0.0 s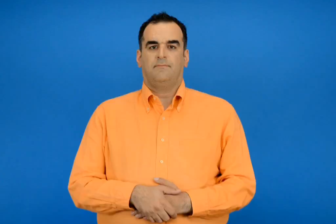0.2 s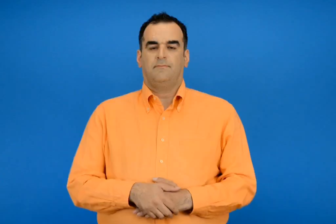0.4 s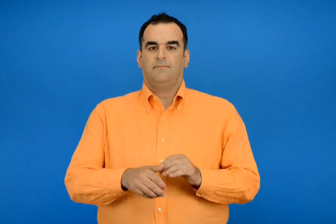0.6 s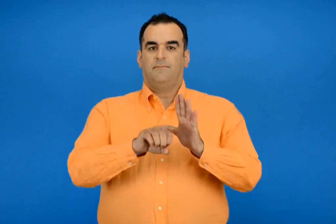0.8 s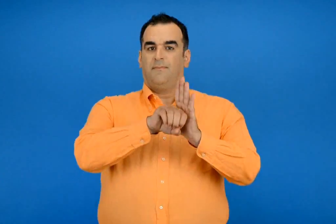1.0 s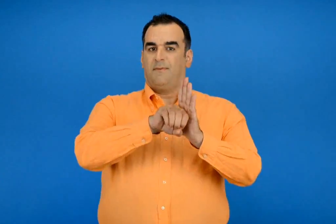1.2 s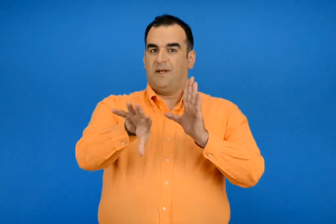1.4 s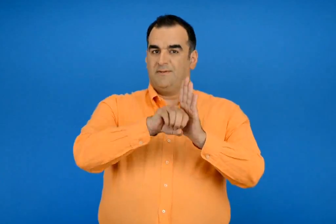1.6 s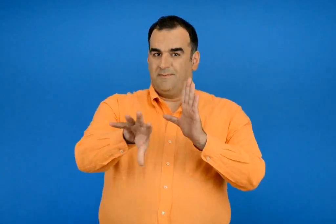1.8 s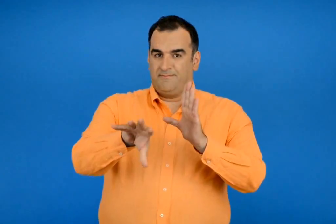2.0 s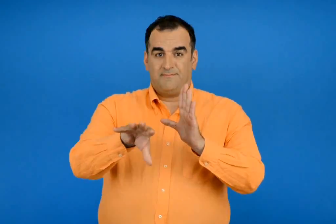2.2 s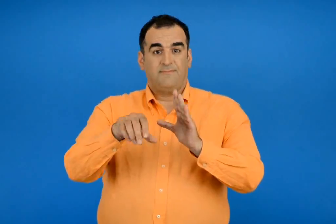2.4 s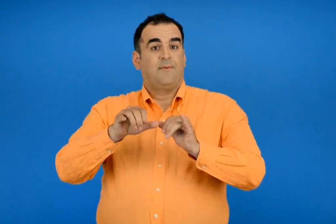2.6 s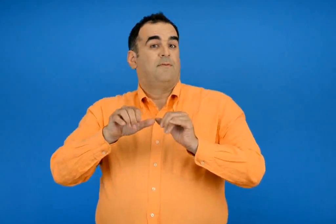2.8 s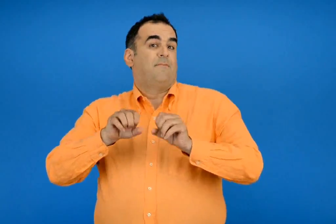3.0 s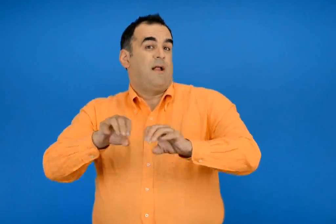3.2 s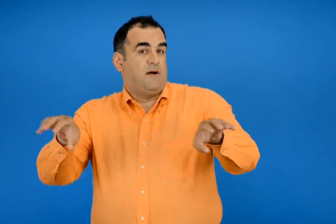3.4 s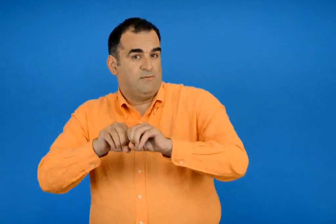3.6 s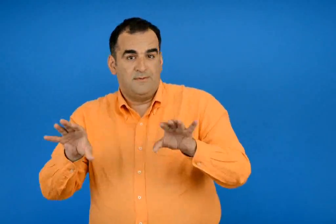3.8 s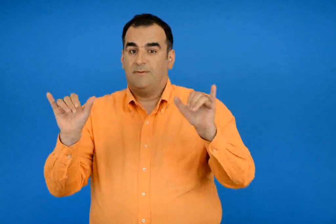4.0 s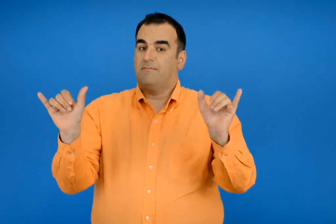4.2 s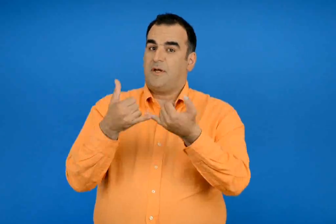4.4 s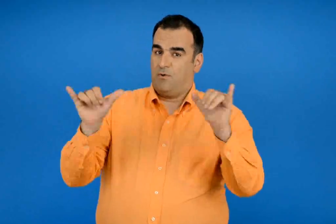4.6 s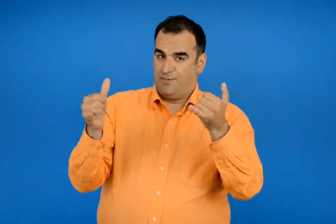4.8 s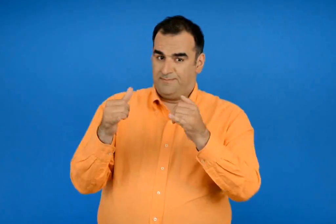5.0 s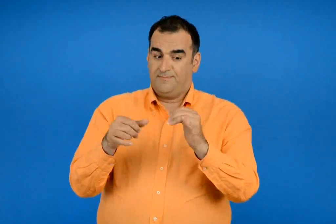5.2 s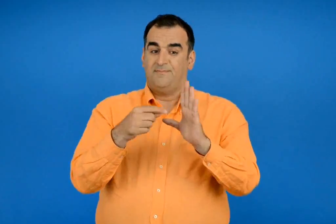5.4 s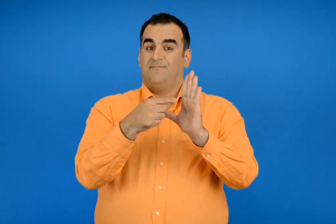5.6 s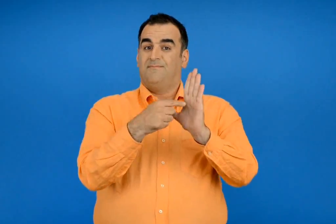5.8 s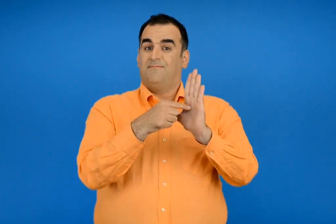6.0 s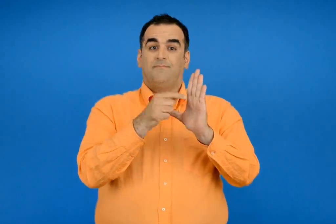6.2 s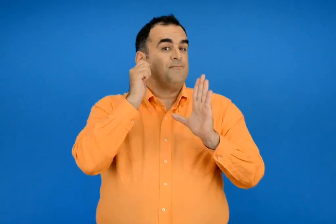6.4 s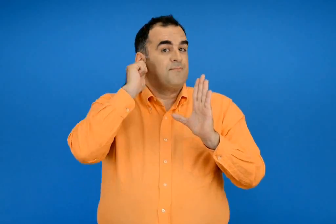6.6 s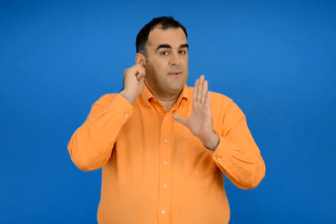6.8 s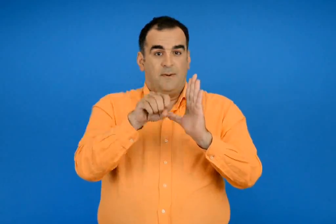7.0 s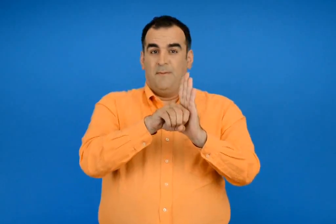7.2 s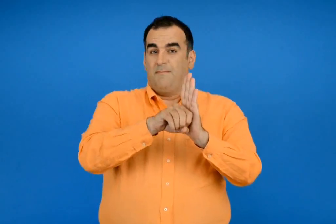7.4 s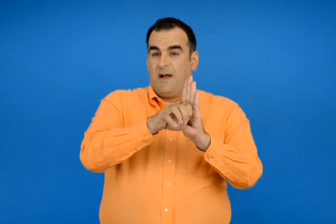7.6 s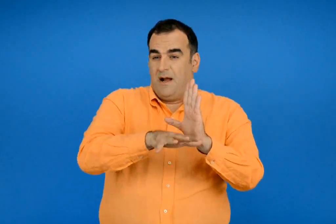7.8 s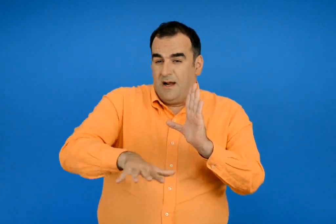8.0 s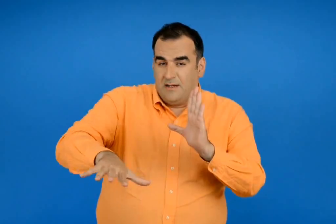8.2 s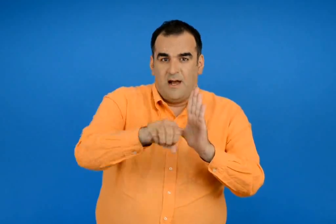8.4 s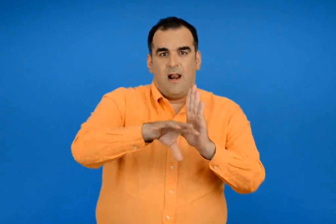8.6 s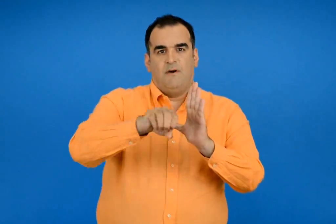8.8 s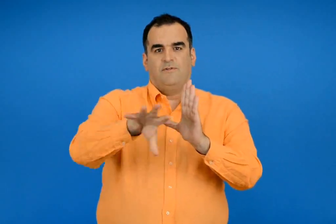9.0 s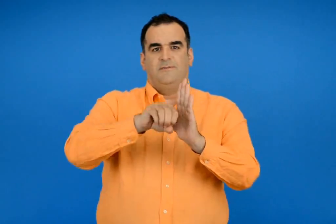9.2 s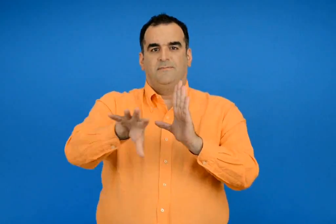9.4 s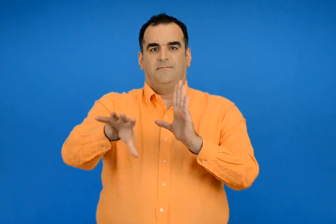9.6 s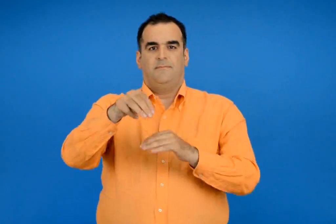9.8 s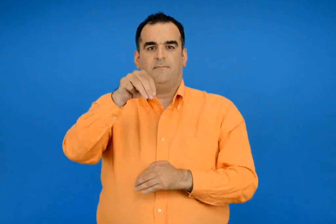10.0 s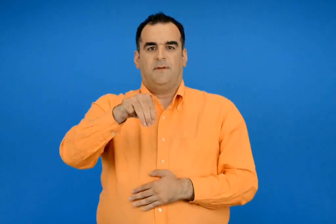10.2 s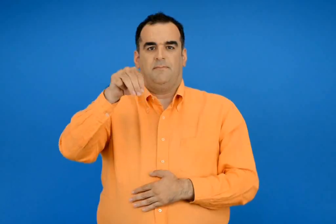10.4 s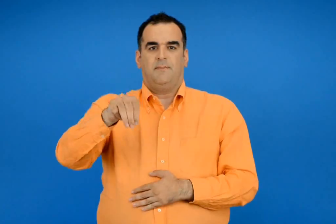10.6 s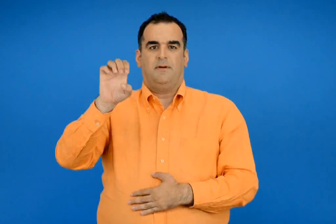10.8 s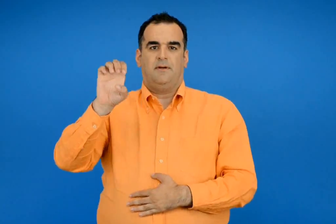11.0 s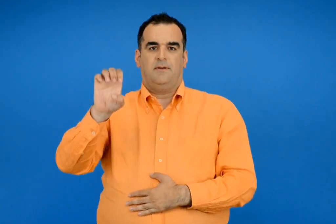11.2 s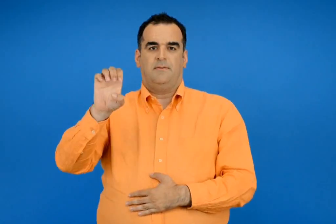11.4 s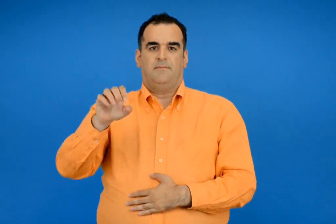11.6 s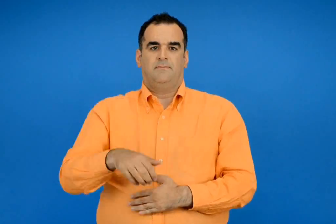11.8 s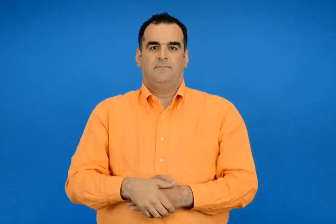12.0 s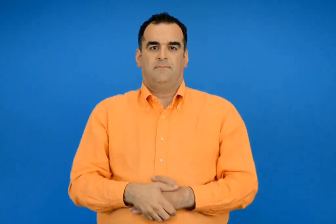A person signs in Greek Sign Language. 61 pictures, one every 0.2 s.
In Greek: τα μέσα αυτά ενημερώνουν και ψυχαγωγούν λέγονται μέσα μαζικής ενημέρωσης μέτρο μέτρο
